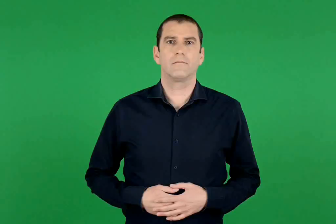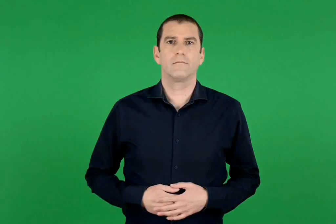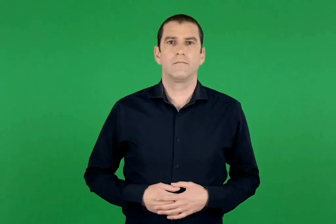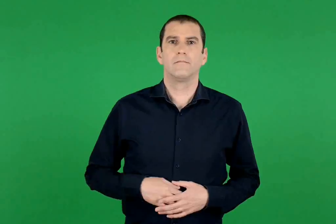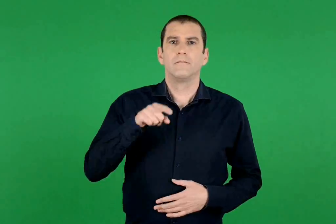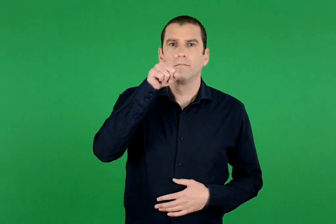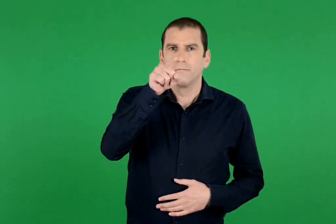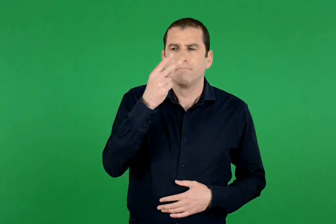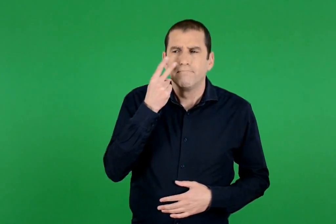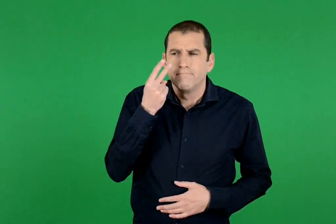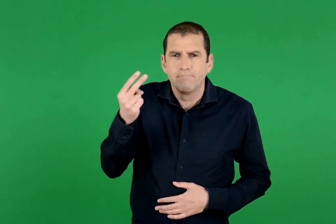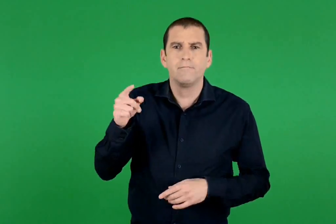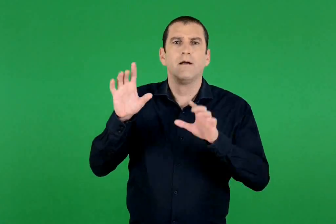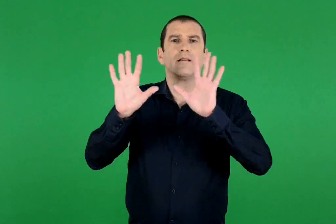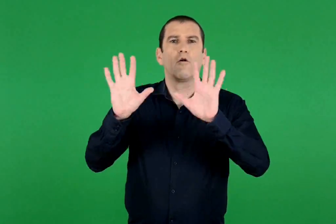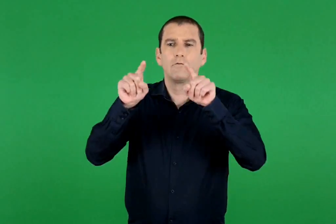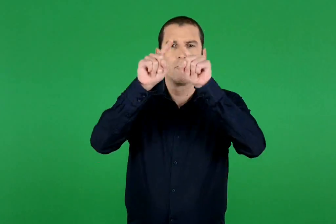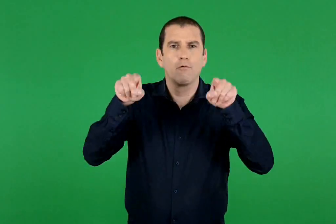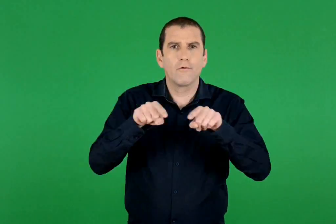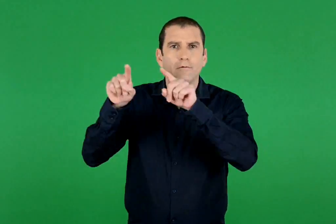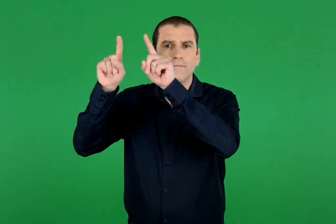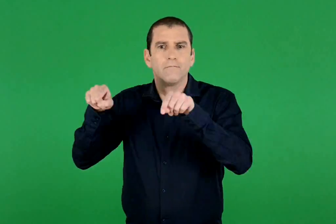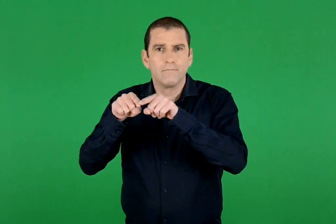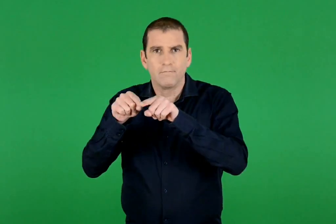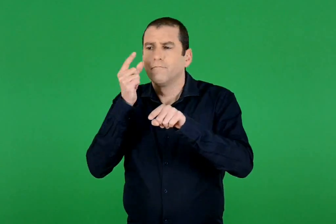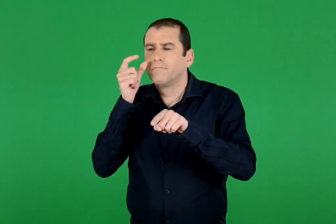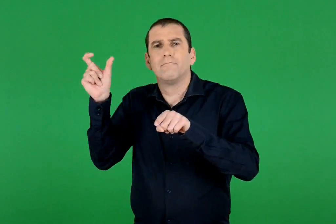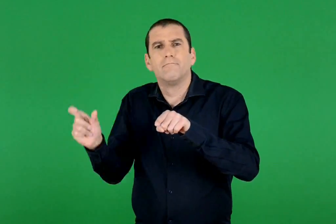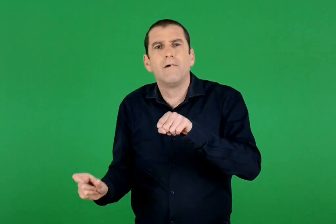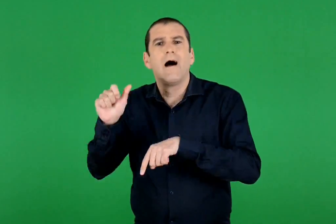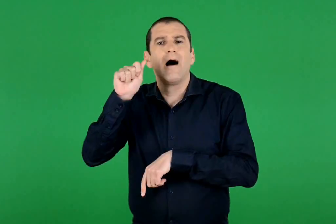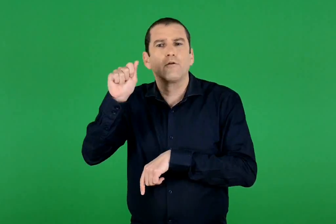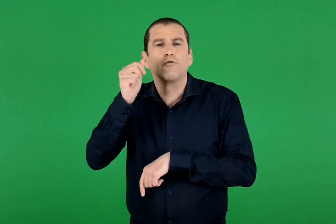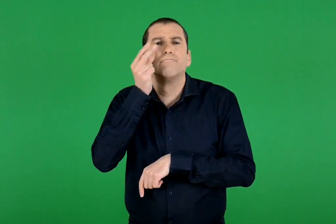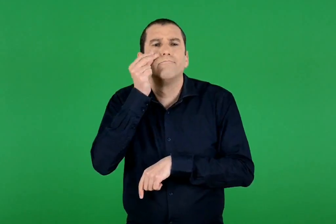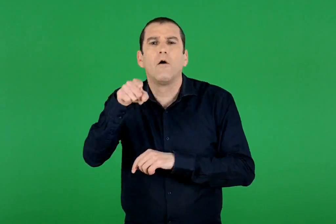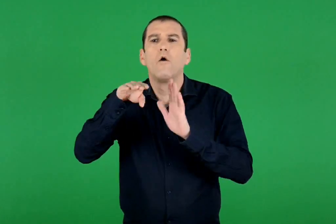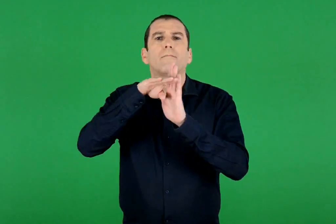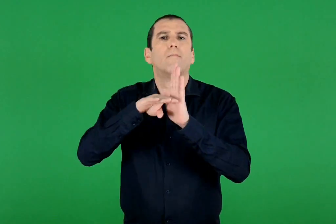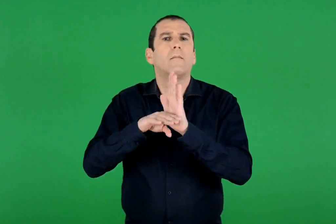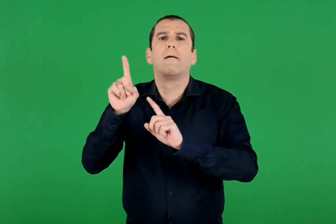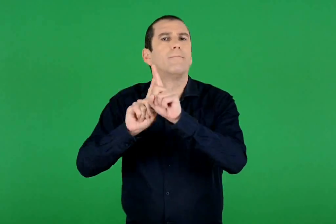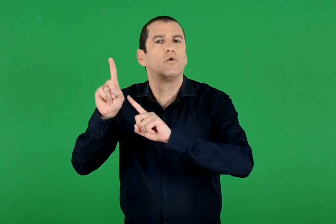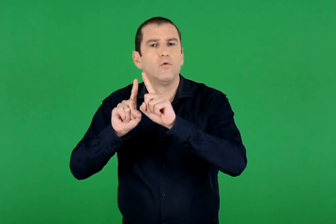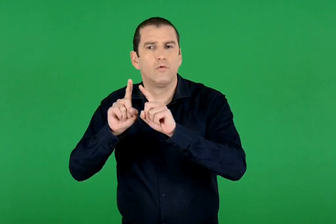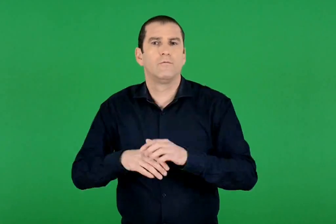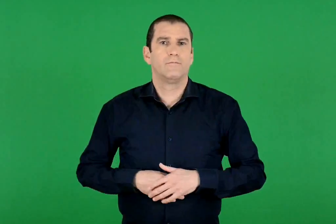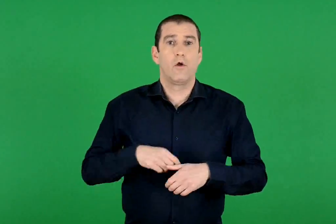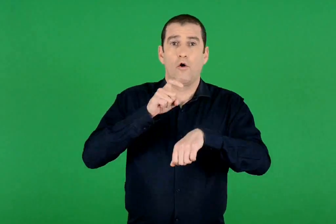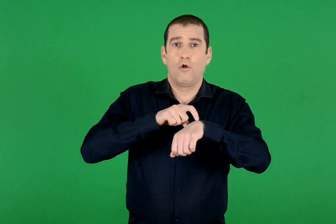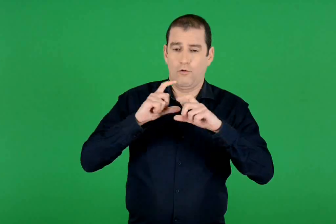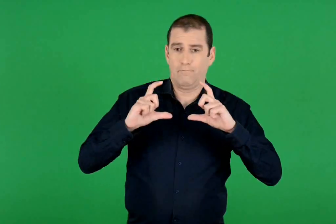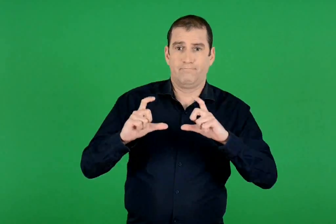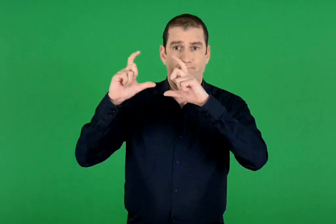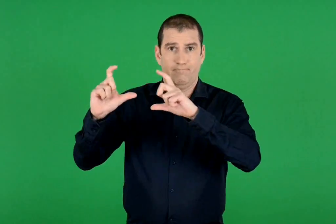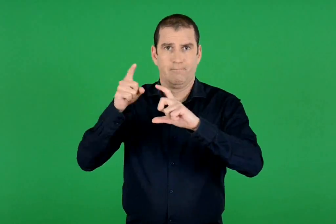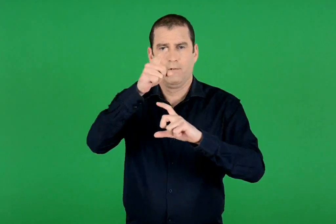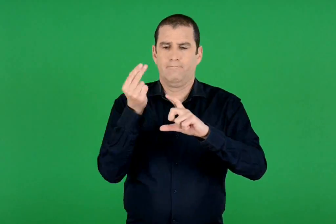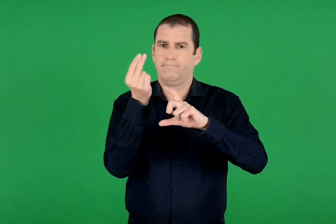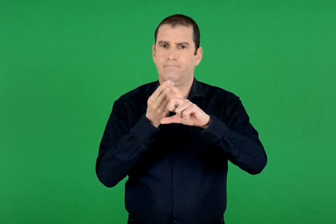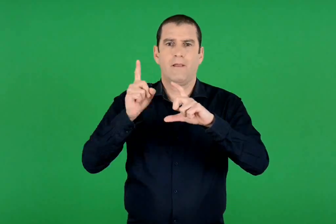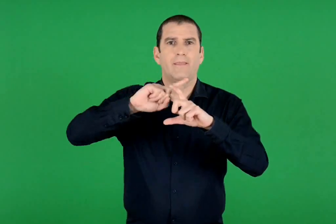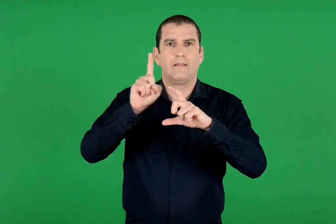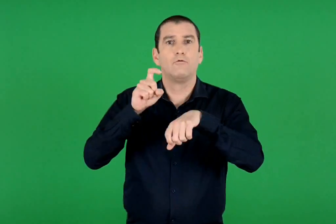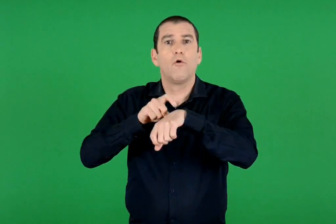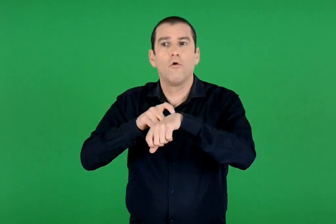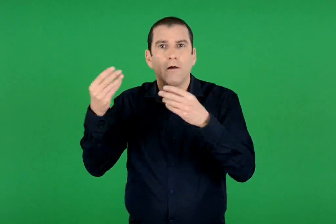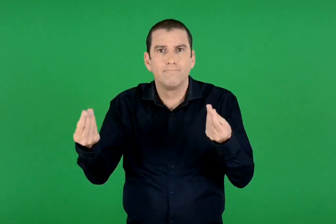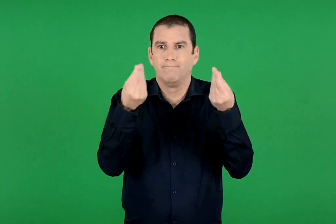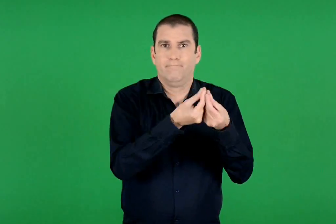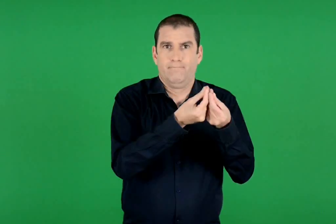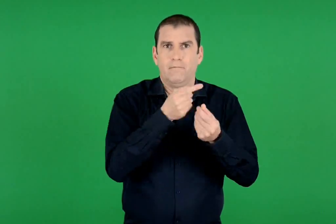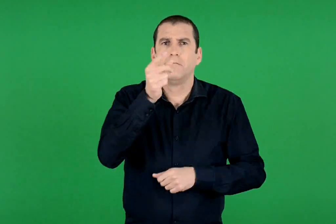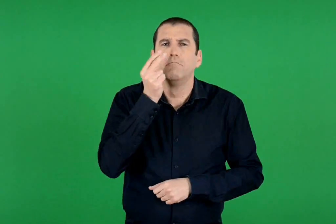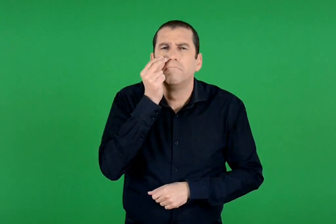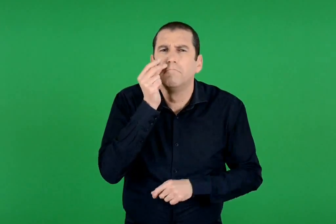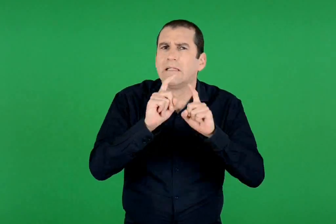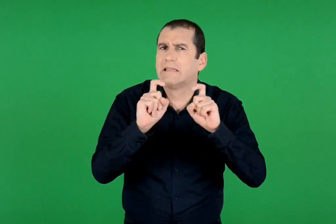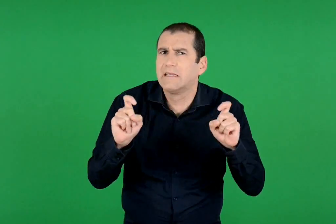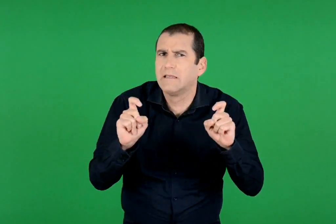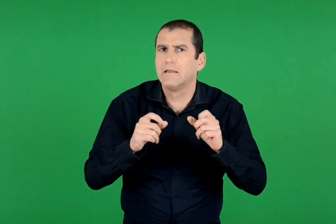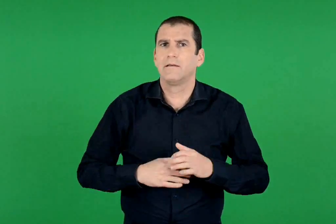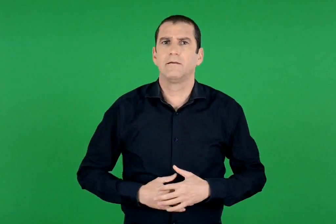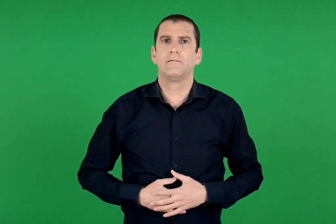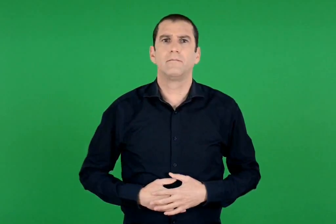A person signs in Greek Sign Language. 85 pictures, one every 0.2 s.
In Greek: δες στην οθόνη της τηλεόρασης ποιο πρόγραμμα παρακολουθεί ο αντόνιο. σχεδίασε τους δείκτες στα ρολόγια με τις αντίστοιχες ώρες. τι παρατηρείς ;
